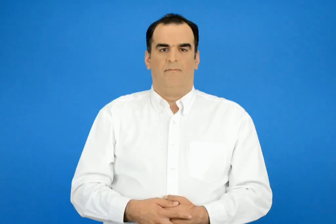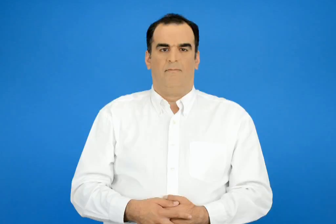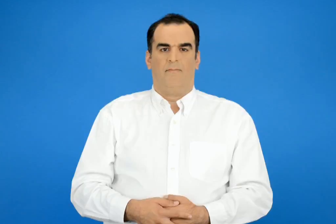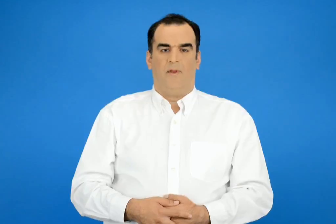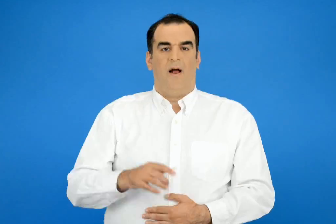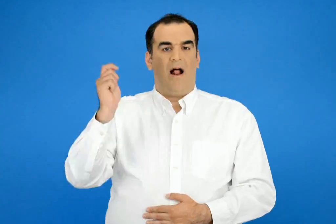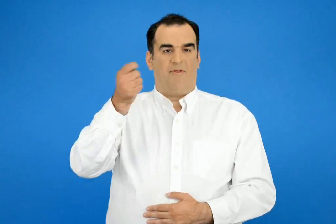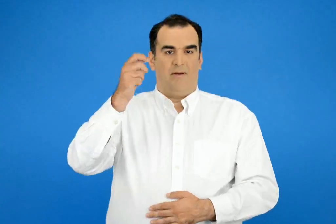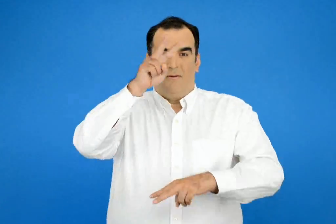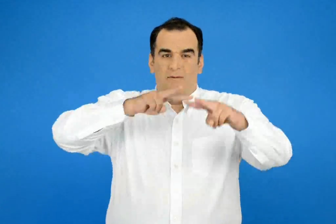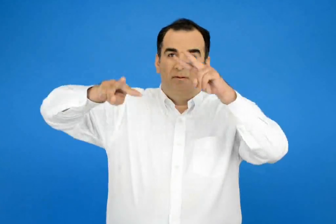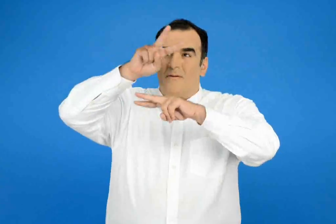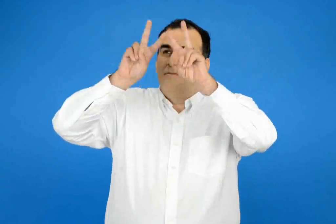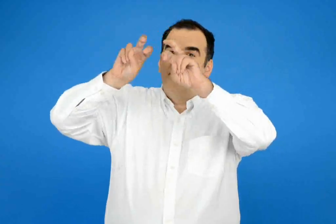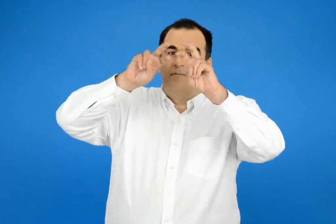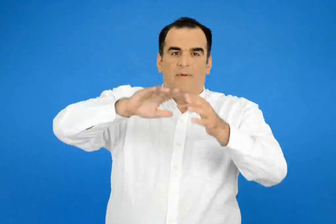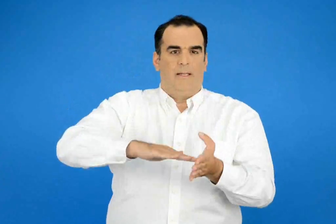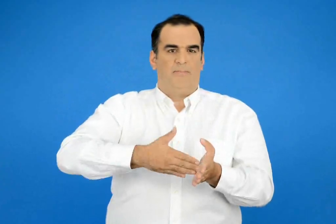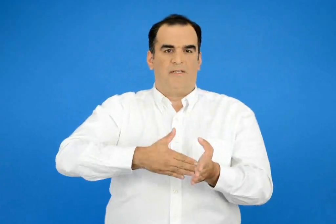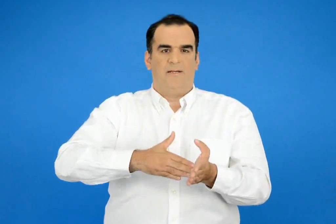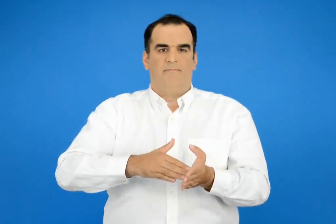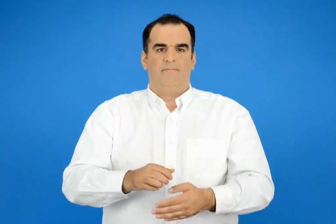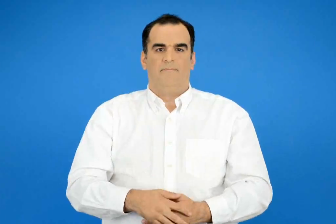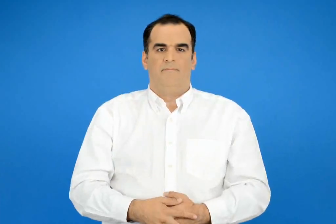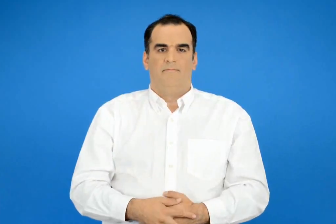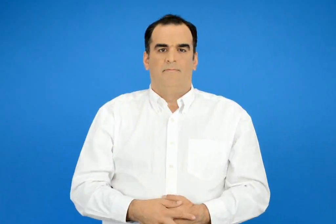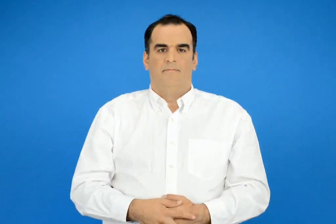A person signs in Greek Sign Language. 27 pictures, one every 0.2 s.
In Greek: εθνική μετεωρολογική υπηρεσία
